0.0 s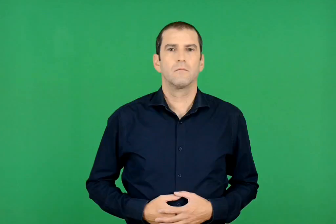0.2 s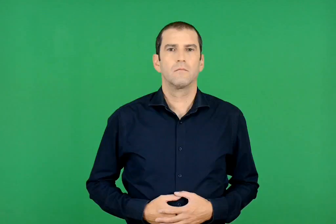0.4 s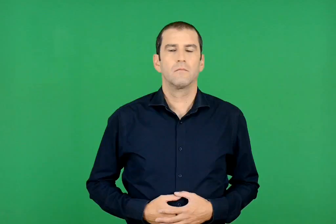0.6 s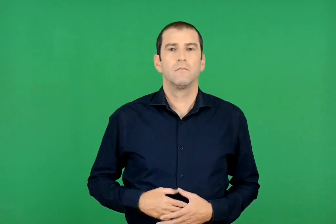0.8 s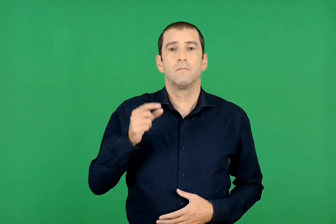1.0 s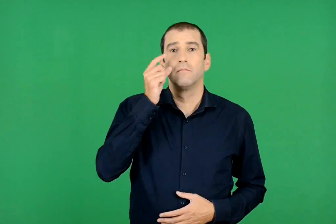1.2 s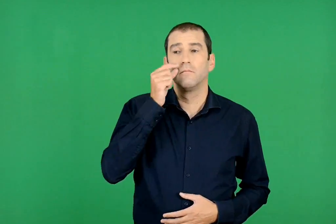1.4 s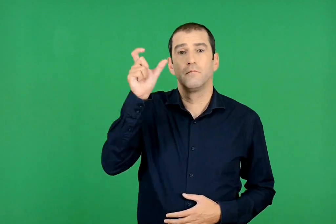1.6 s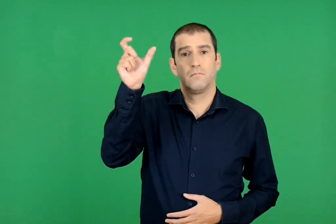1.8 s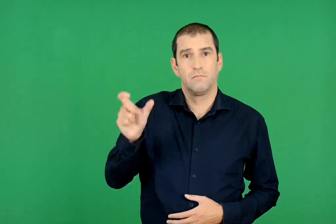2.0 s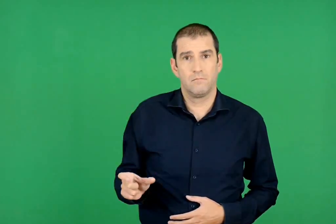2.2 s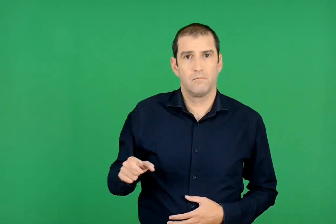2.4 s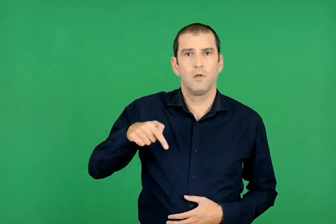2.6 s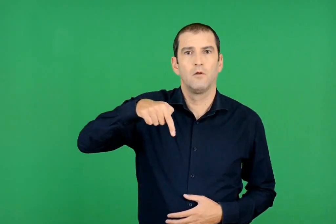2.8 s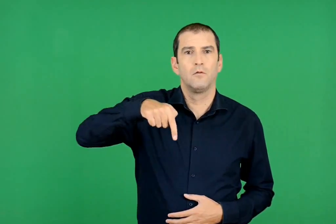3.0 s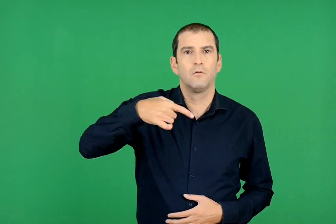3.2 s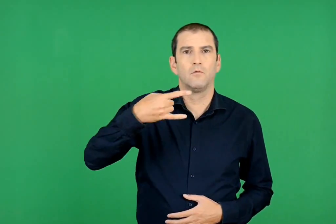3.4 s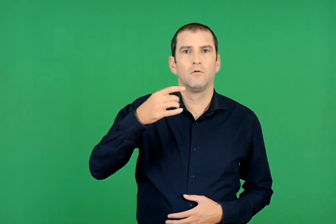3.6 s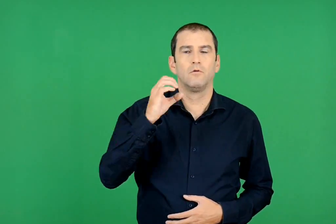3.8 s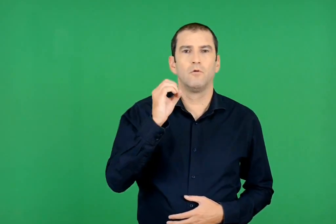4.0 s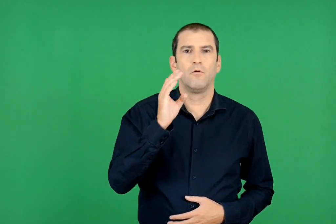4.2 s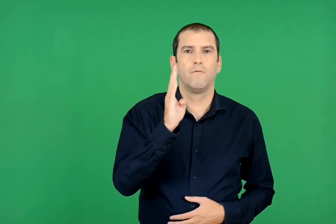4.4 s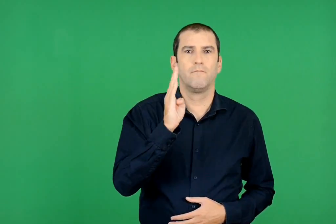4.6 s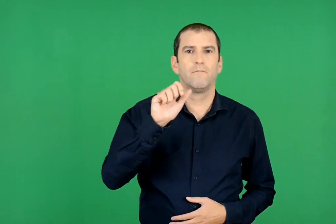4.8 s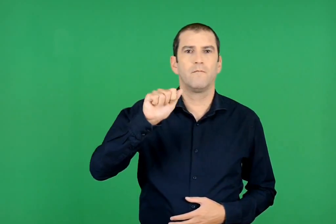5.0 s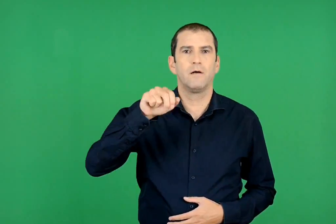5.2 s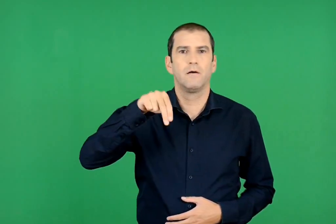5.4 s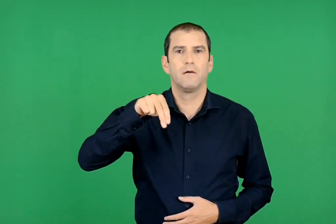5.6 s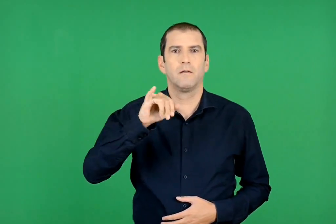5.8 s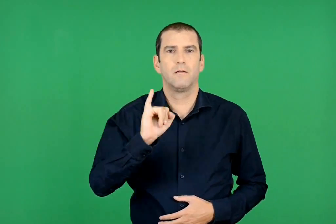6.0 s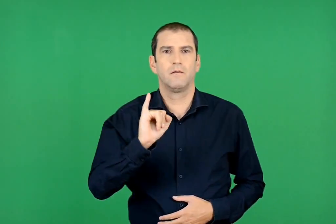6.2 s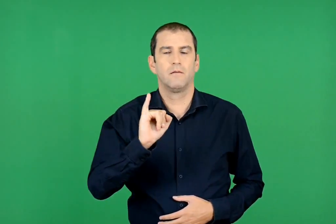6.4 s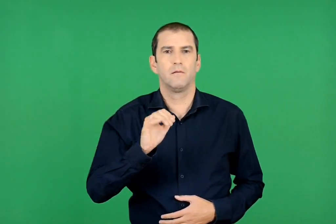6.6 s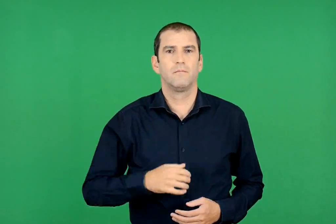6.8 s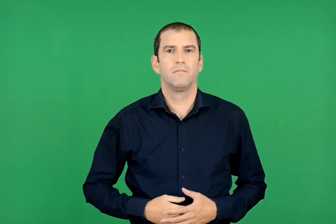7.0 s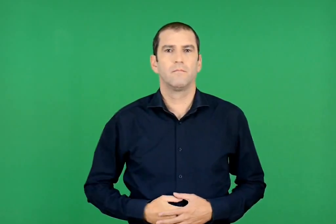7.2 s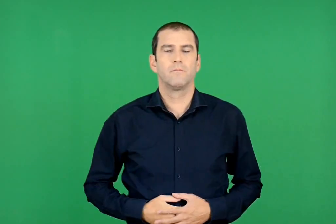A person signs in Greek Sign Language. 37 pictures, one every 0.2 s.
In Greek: ο τζοβάνι
